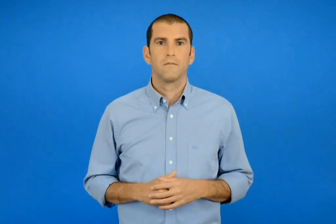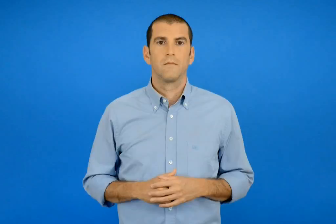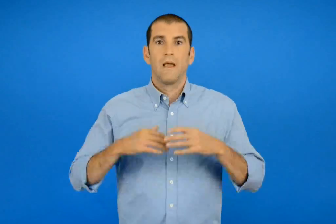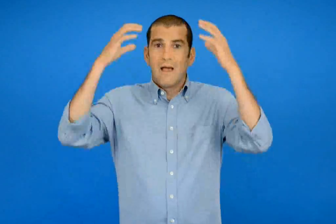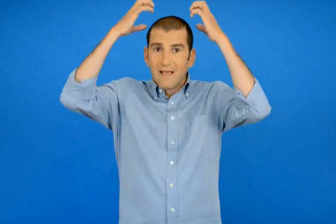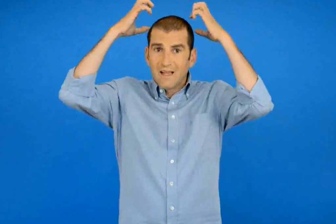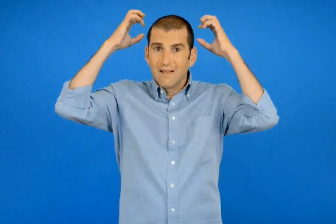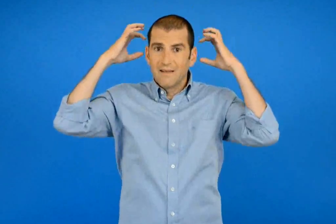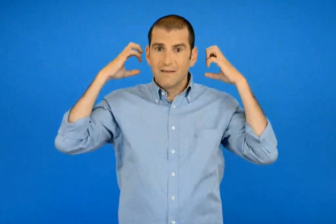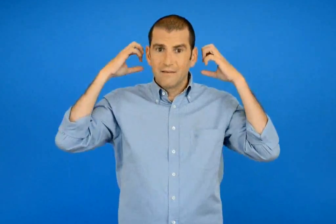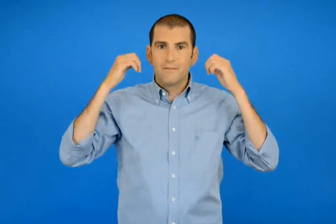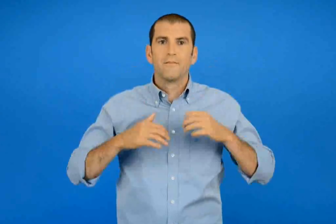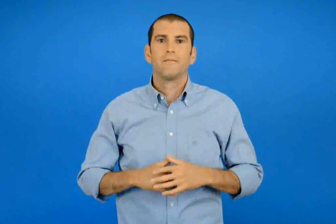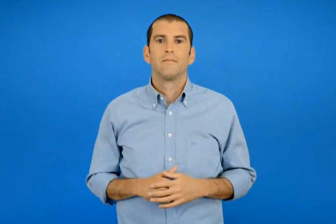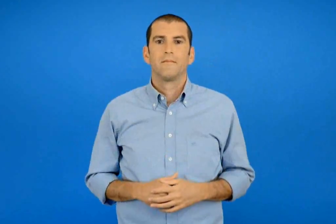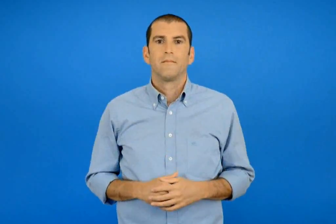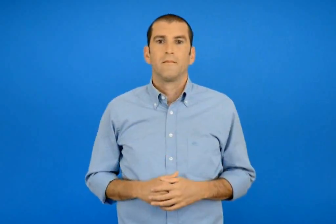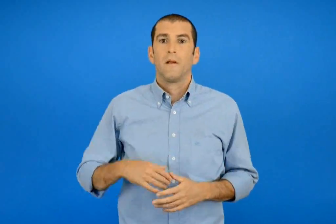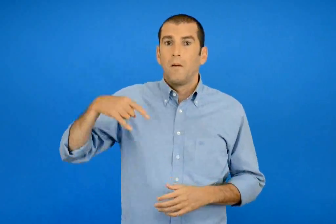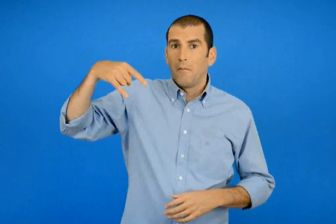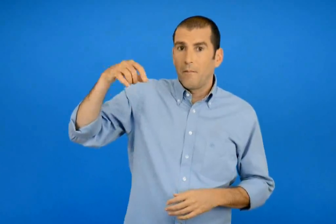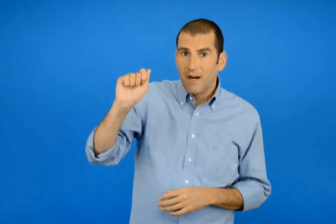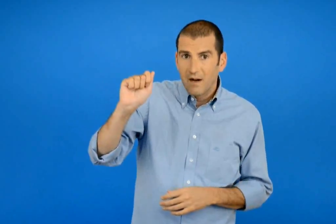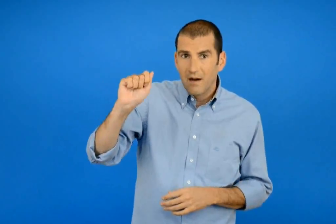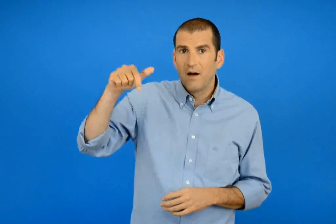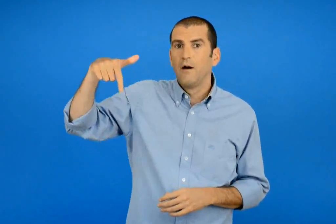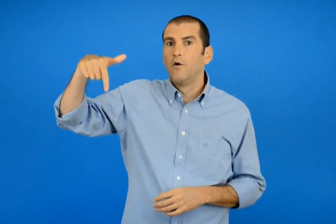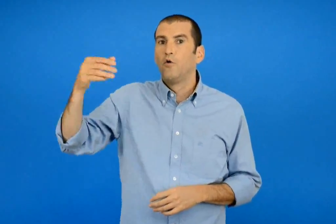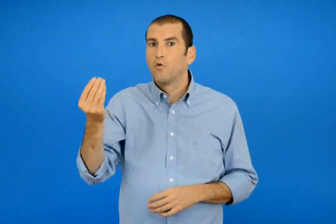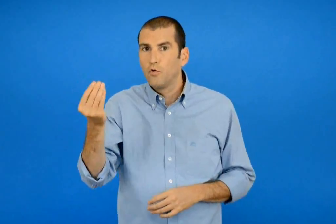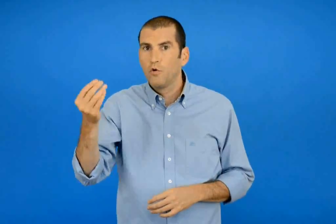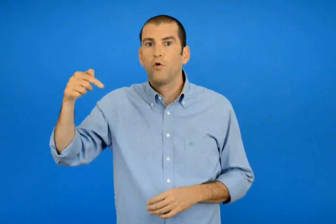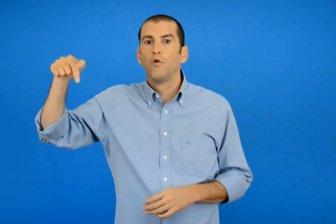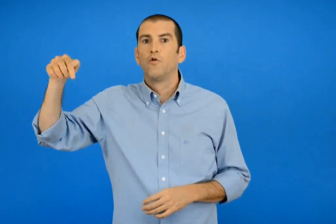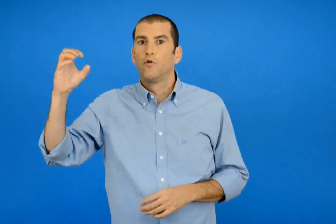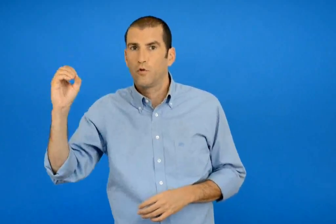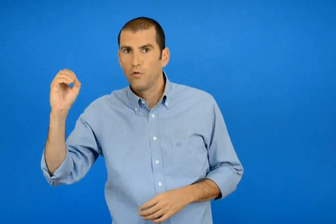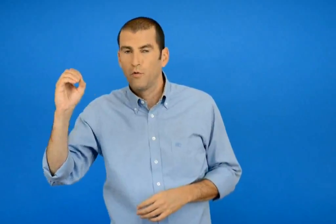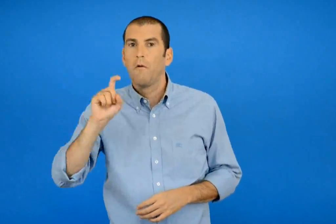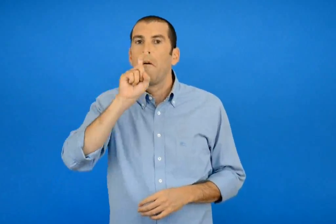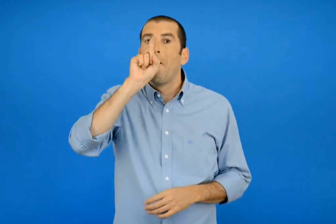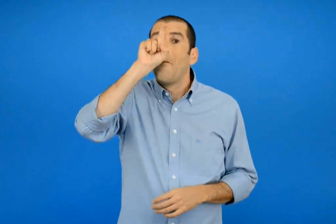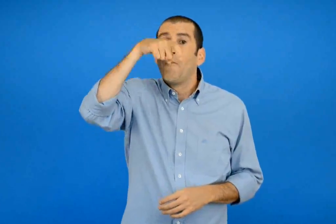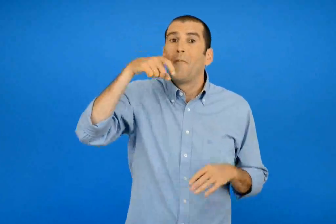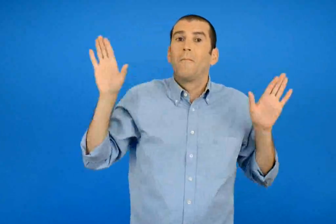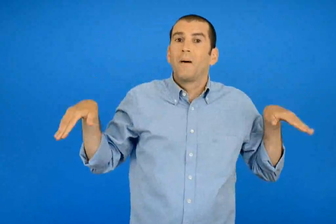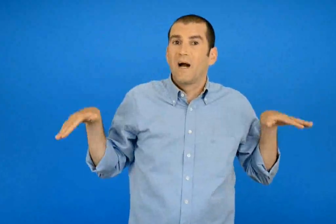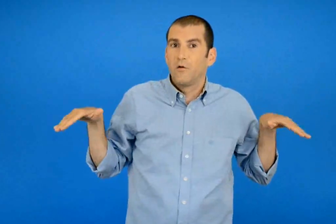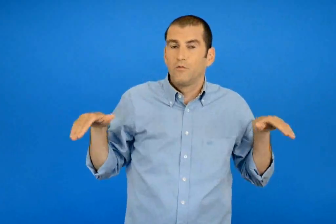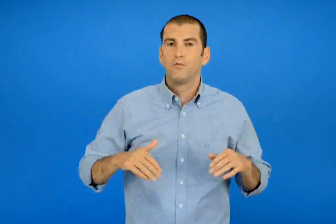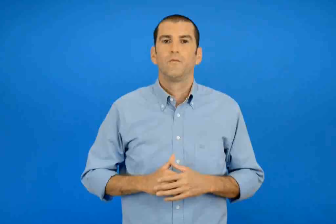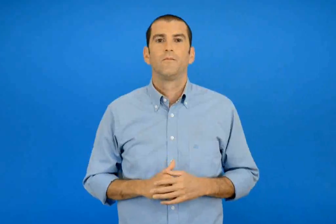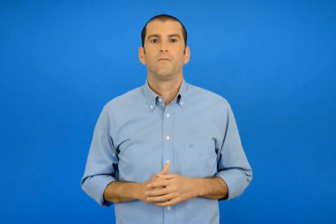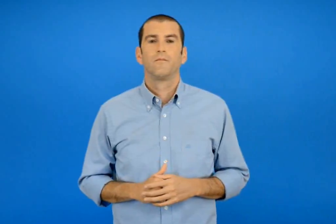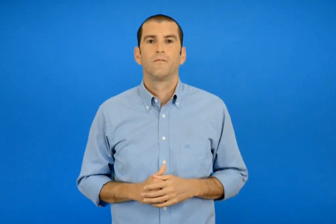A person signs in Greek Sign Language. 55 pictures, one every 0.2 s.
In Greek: γαλήνη πα γω το παπαγάλος
